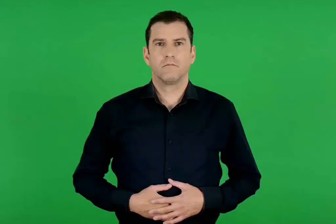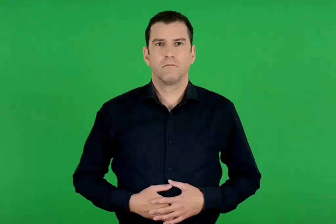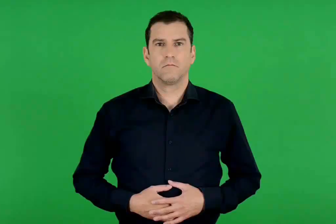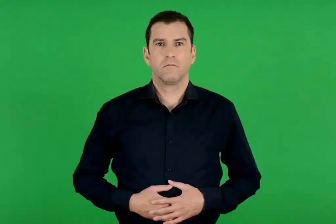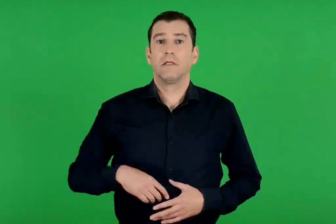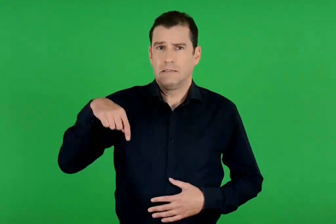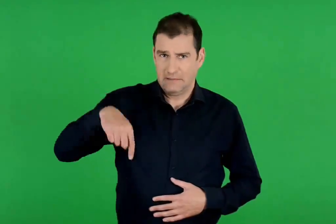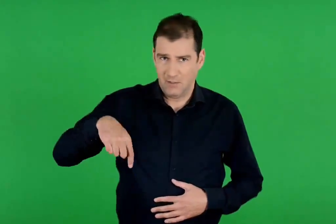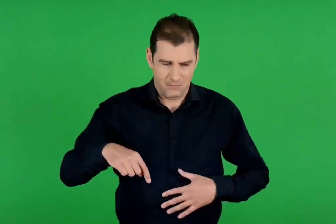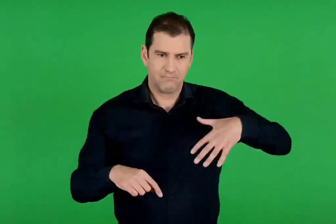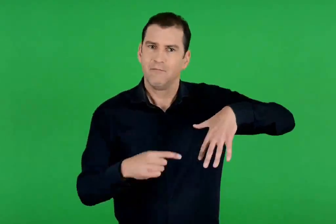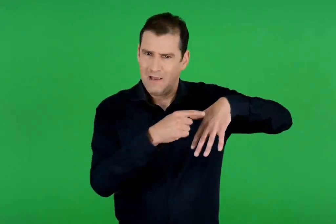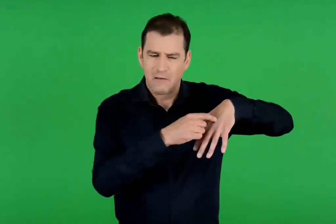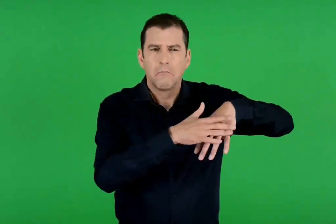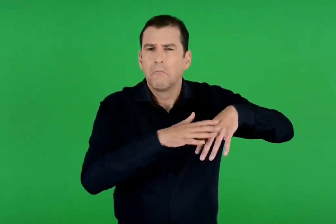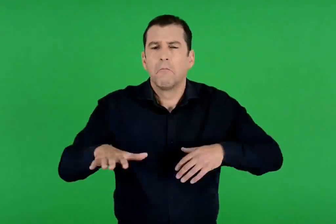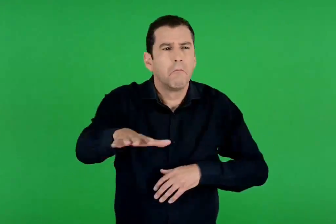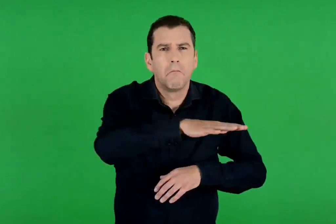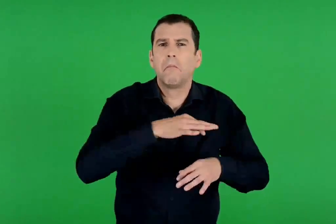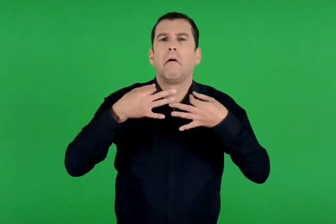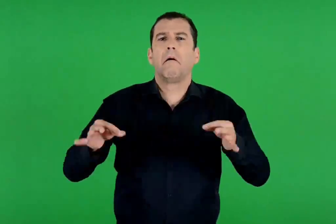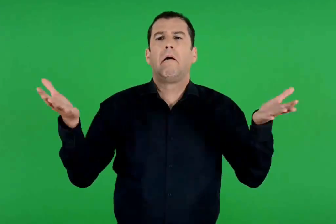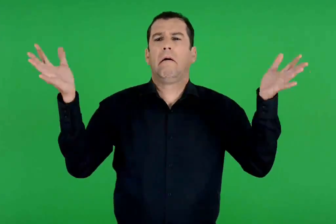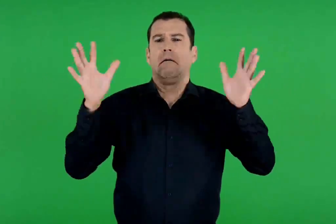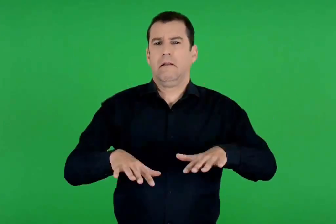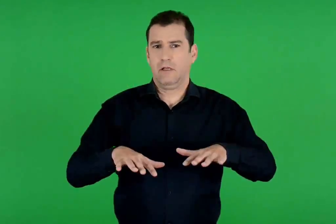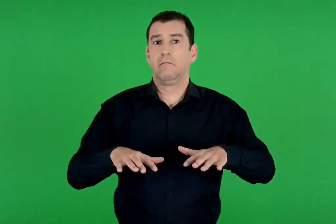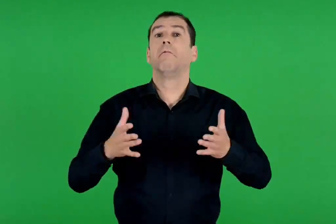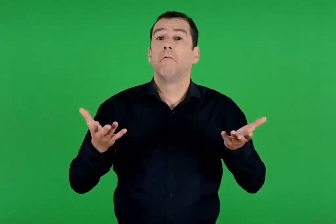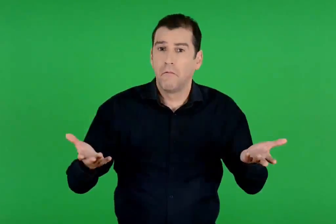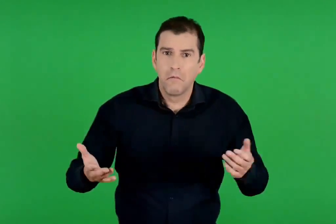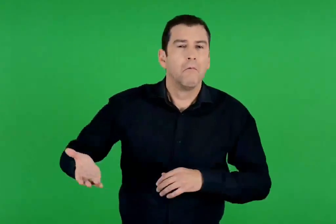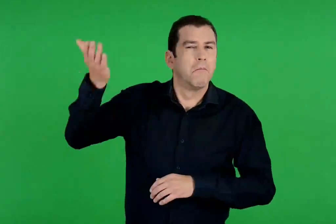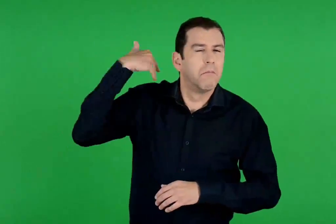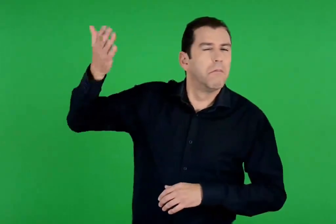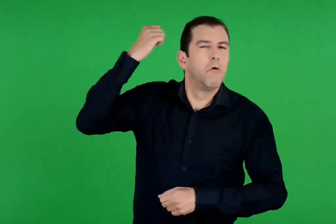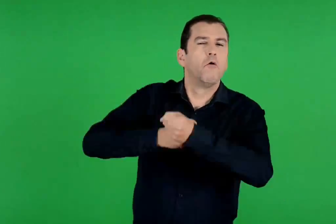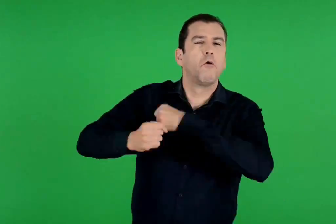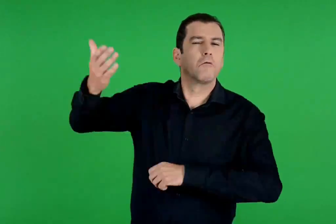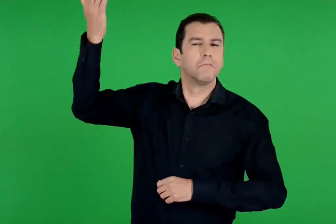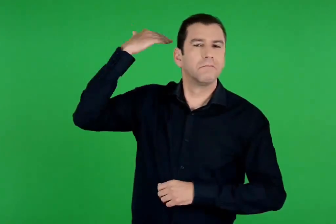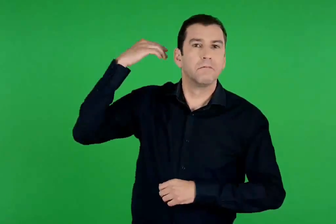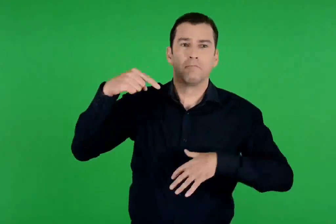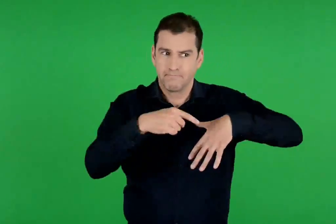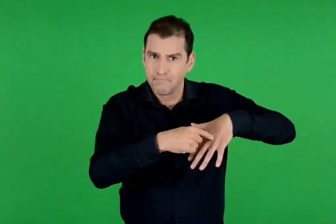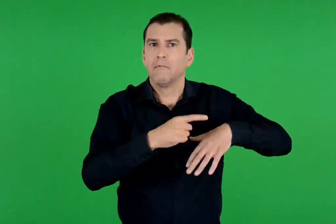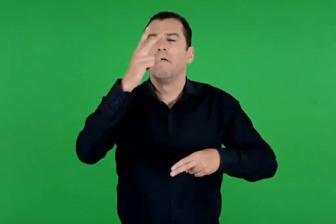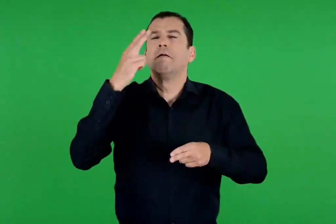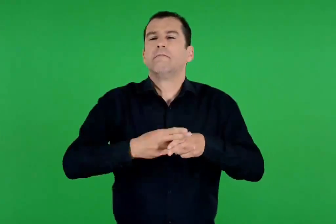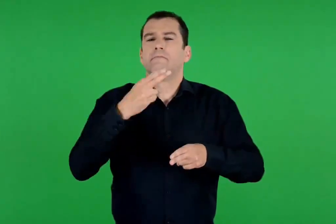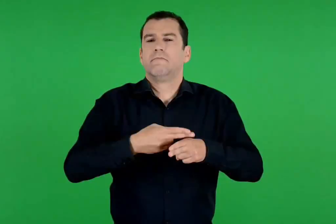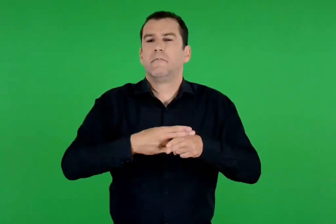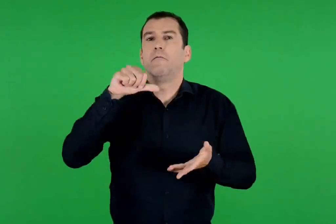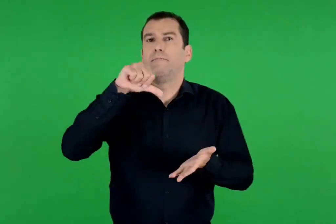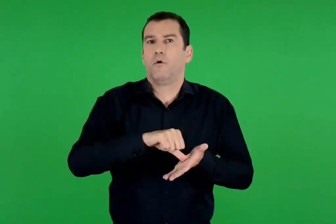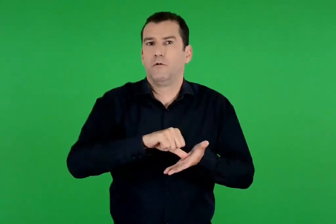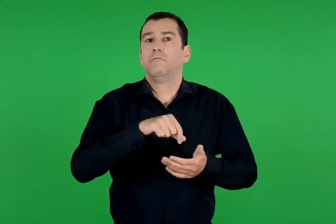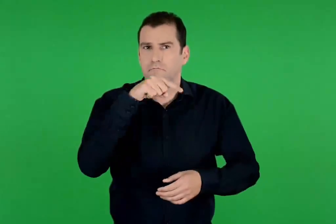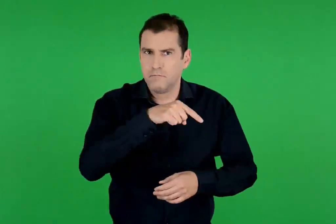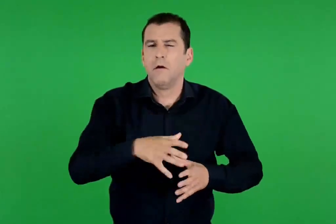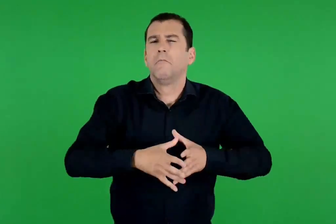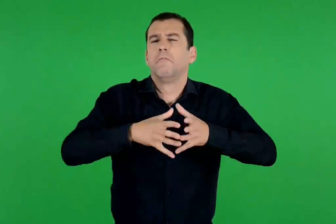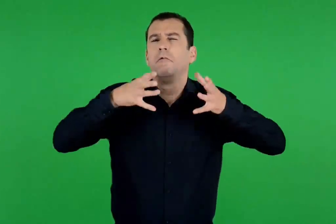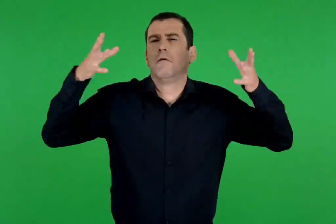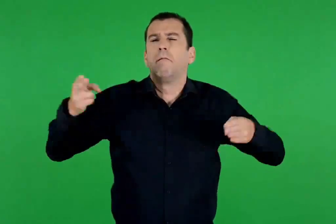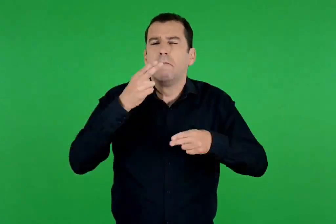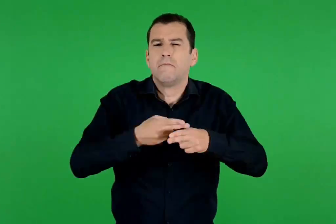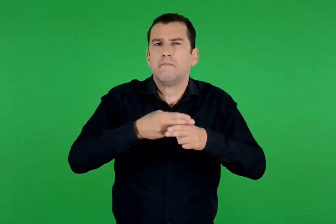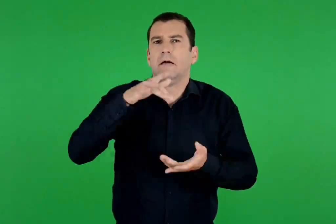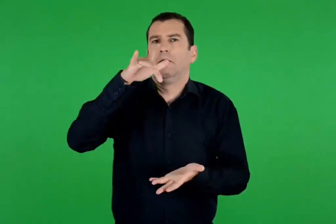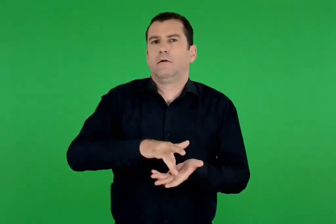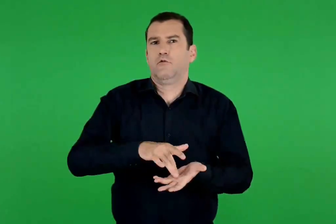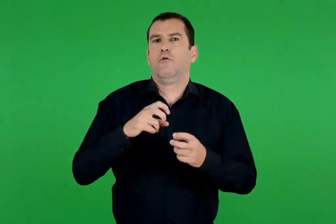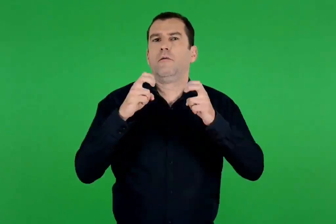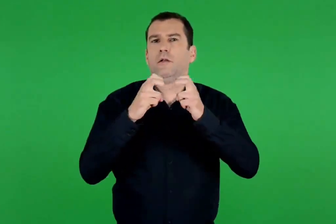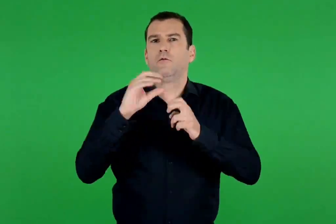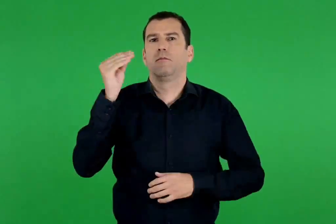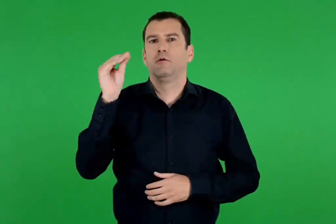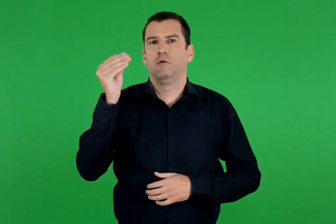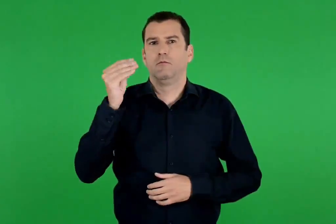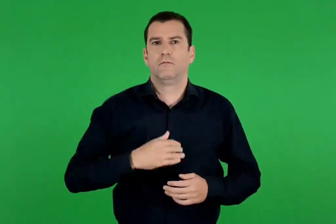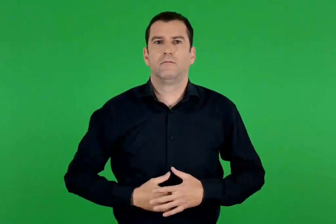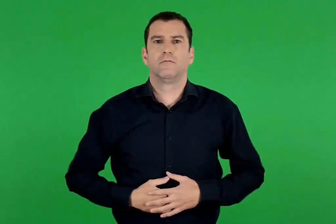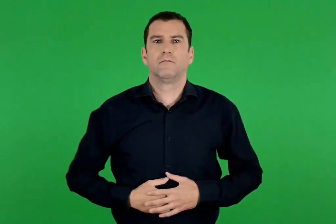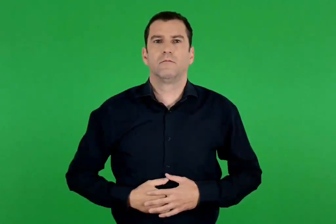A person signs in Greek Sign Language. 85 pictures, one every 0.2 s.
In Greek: σήμερα εκεί υπάρχουν μόνο ερείπια. όμως , πριν από πολλά χρόνια , υπήρχε εκεί μια σπουδαία πόλη , που ήταν το μεγαλύτερο κέντρο του μυκηναϊκού πολιτισμού
